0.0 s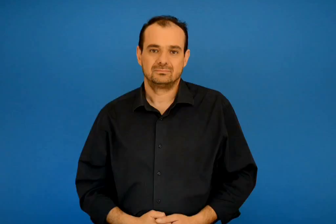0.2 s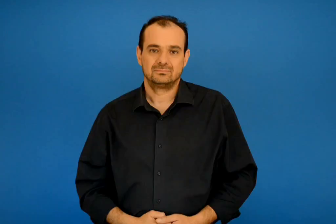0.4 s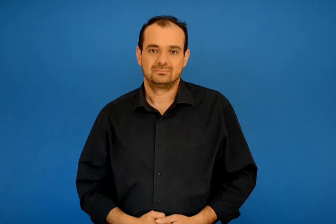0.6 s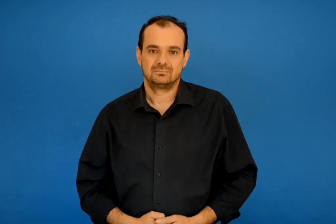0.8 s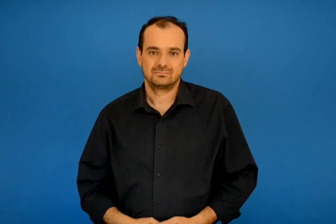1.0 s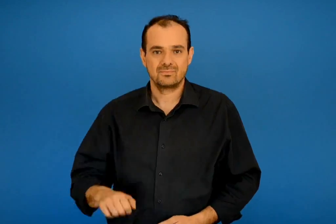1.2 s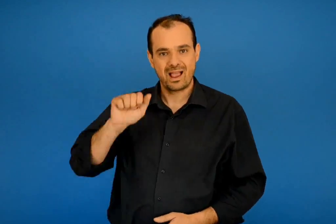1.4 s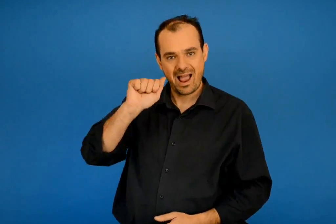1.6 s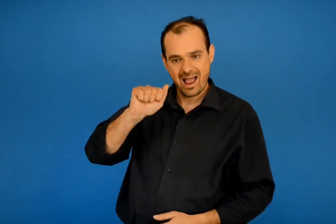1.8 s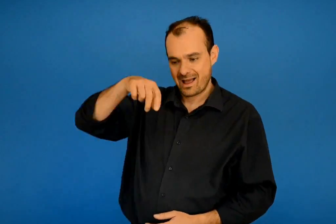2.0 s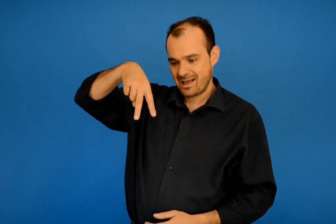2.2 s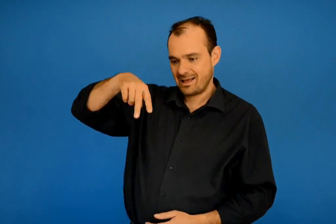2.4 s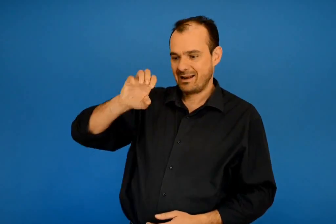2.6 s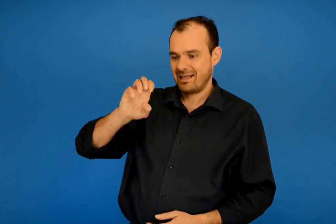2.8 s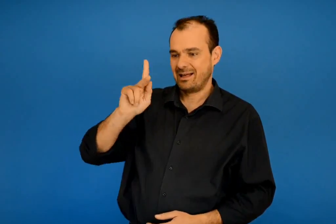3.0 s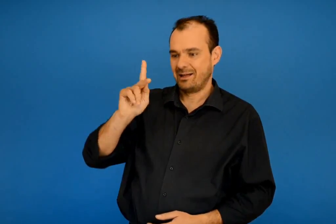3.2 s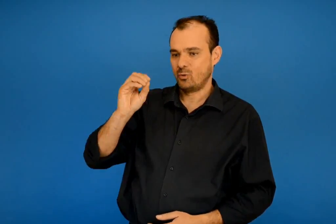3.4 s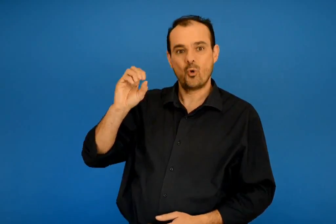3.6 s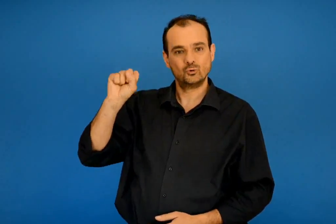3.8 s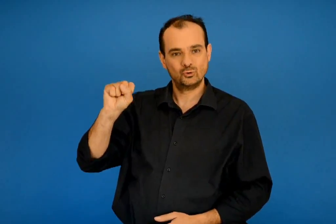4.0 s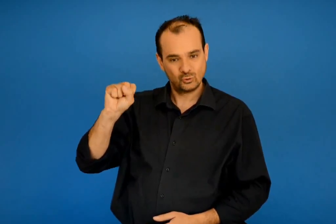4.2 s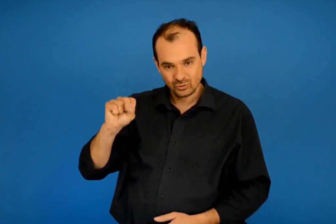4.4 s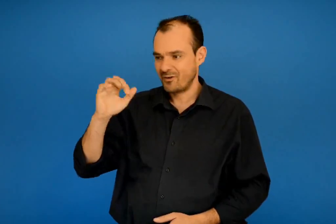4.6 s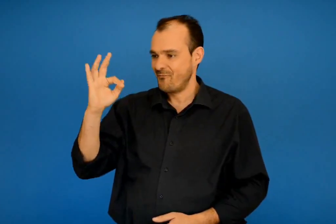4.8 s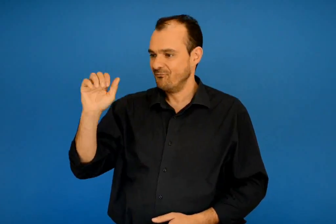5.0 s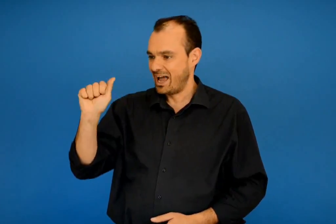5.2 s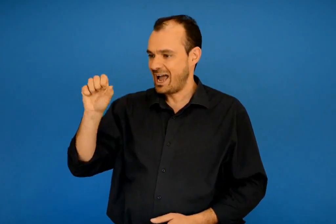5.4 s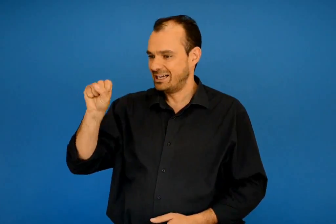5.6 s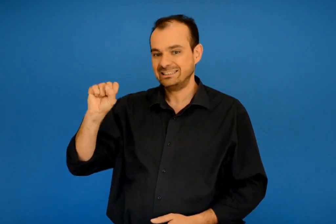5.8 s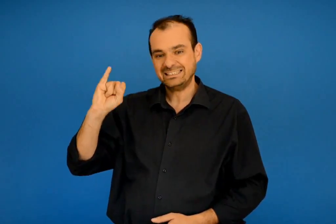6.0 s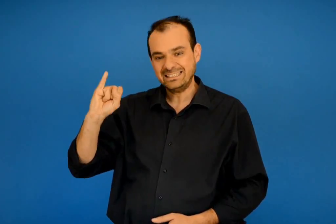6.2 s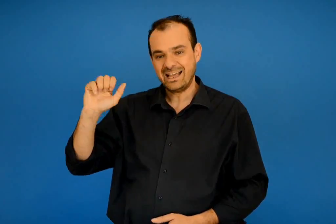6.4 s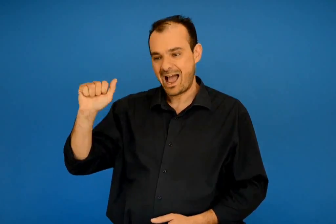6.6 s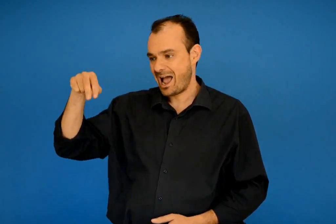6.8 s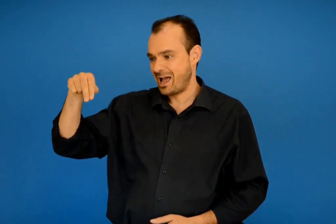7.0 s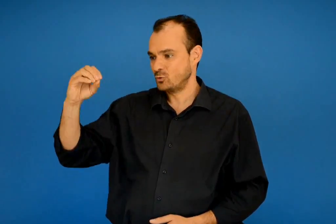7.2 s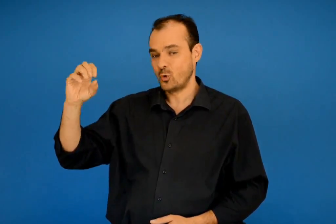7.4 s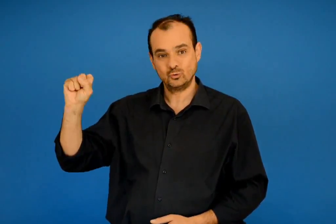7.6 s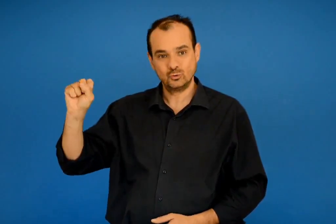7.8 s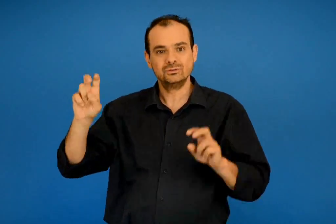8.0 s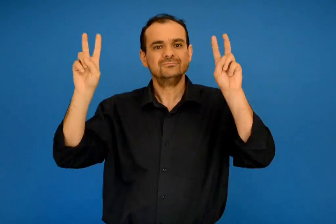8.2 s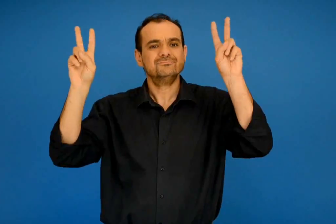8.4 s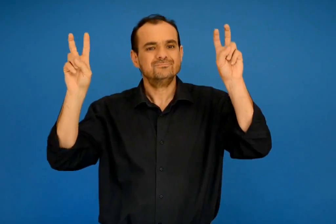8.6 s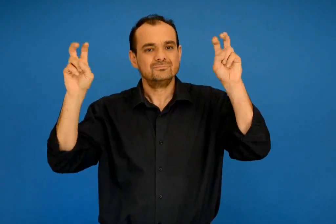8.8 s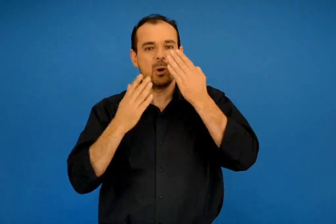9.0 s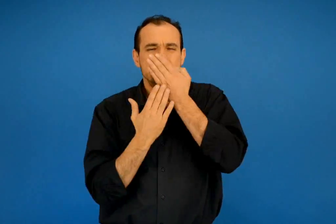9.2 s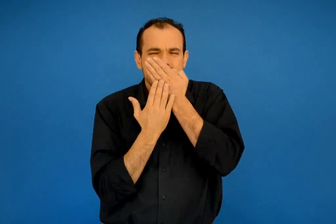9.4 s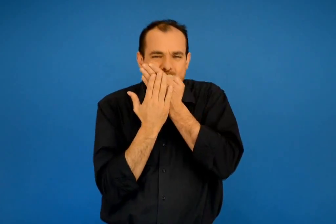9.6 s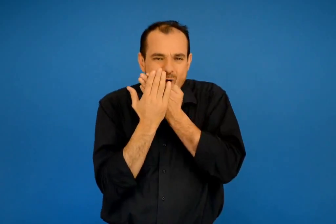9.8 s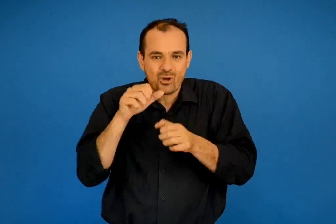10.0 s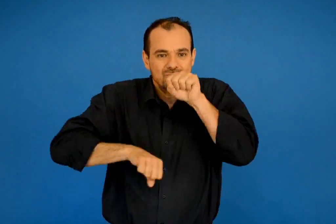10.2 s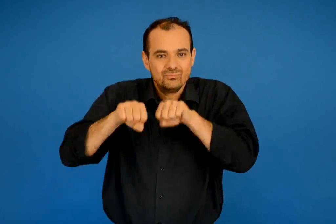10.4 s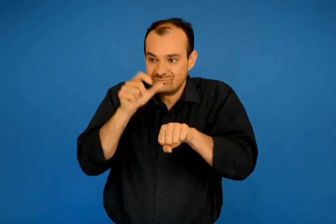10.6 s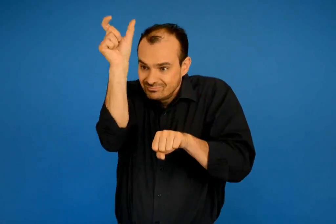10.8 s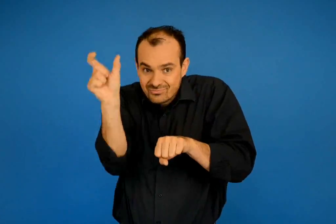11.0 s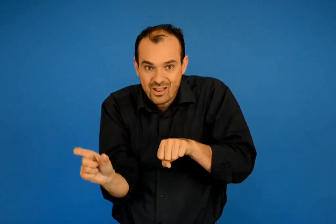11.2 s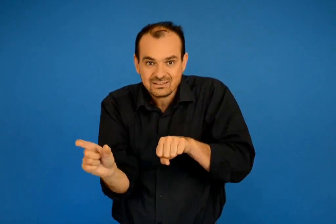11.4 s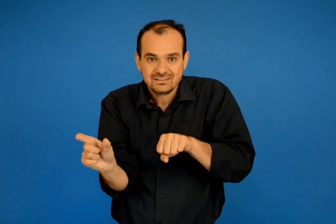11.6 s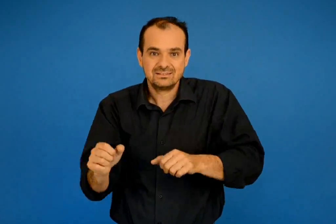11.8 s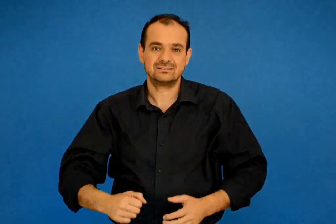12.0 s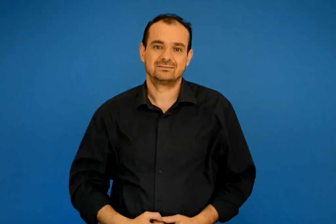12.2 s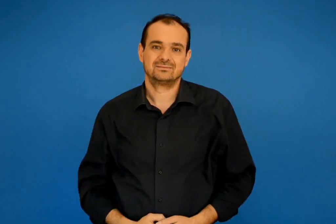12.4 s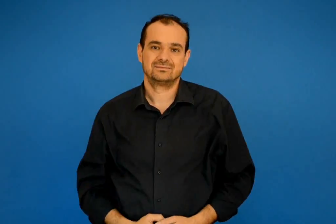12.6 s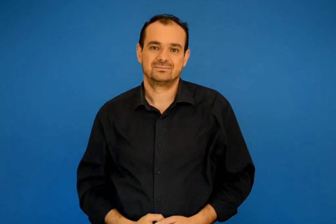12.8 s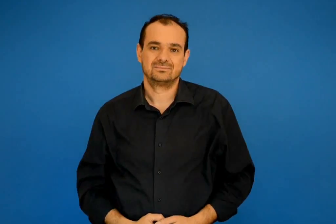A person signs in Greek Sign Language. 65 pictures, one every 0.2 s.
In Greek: αλέκος φασιανός ο πρωινός ποδηλάτης
